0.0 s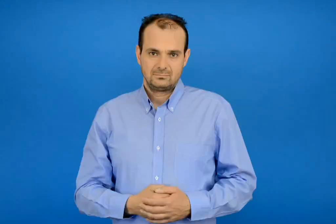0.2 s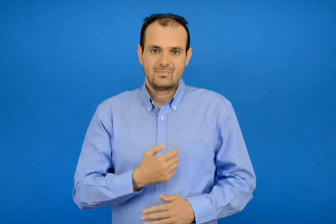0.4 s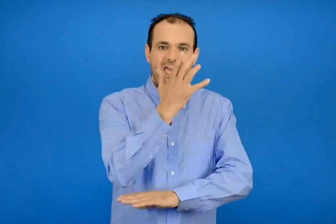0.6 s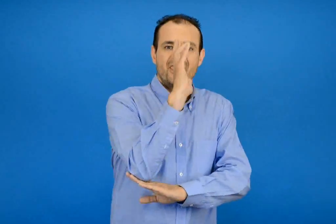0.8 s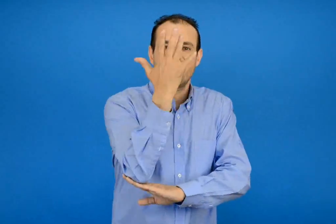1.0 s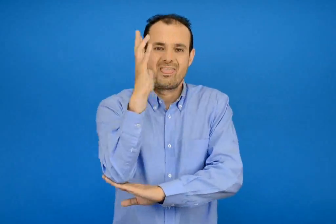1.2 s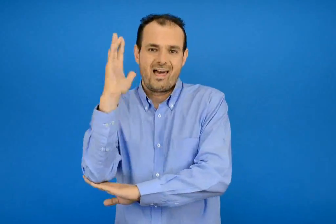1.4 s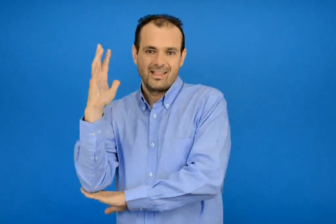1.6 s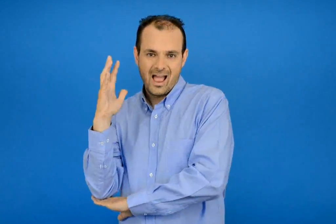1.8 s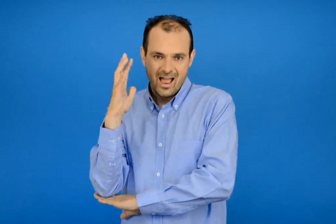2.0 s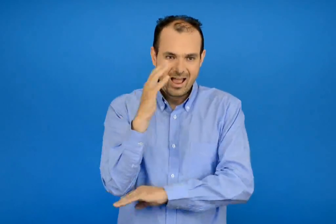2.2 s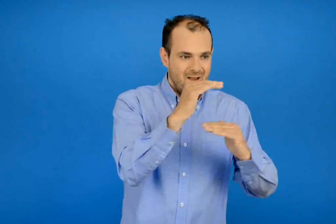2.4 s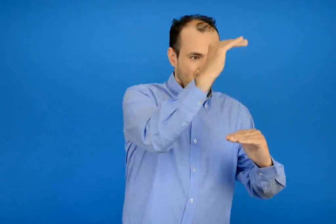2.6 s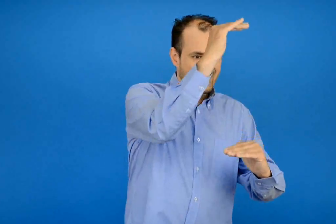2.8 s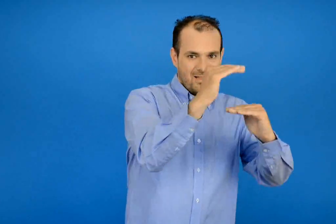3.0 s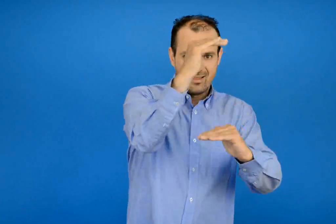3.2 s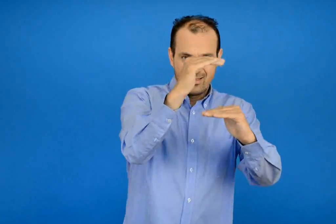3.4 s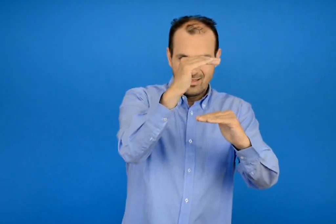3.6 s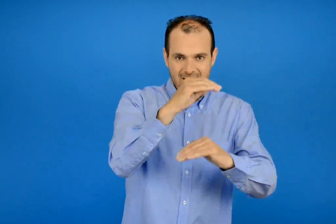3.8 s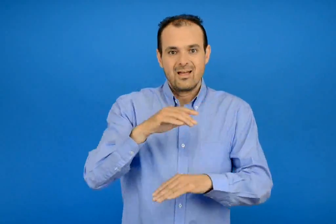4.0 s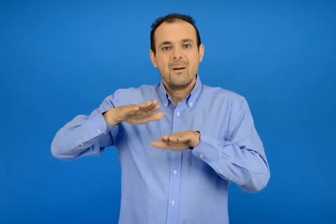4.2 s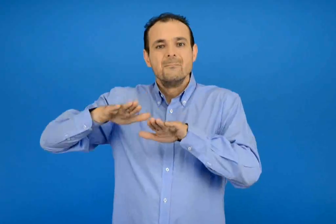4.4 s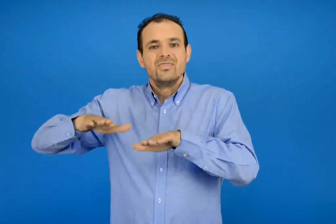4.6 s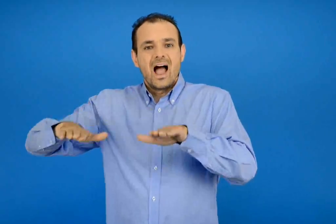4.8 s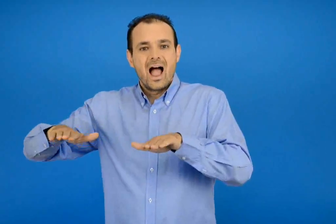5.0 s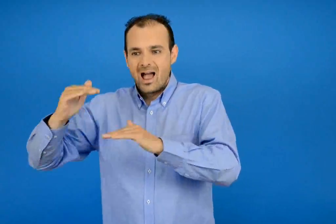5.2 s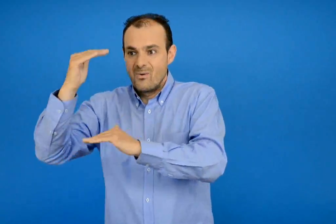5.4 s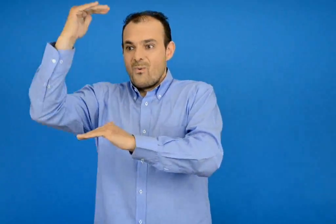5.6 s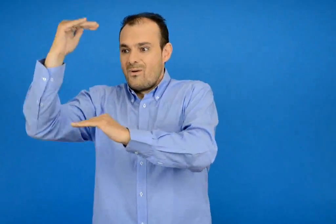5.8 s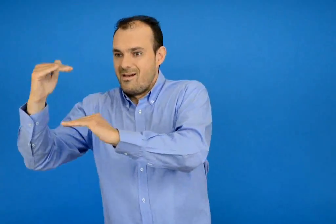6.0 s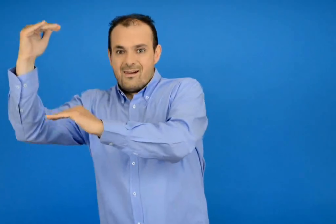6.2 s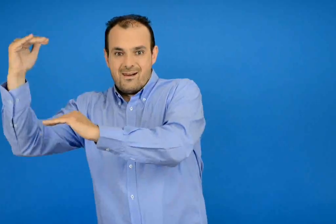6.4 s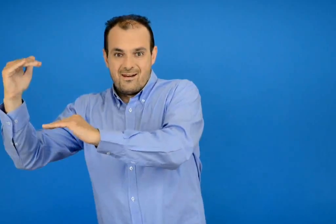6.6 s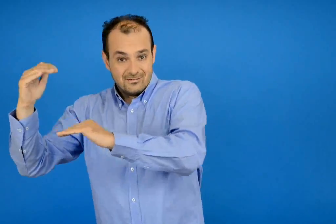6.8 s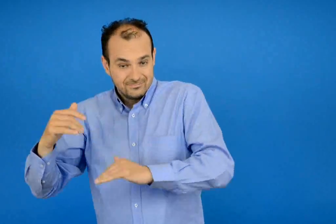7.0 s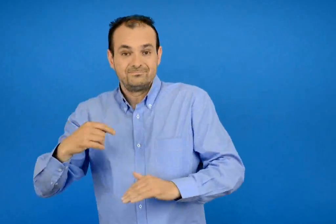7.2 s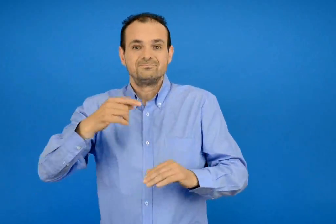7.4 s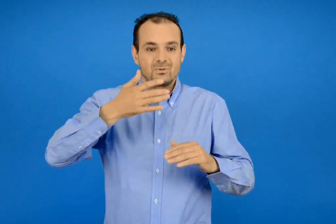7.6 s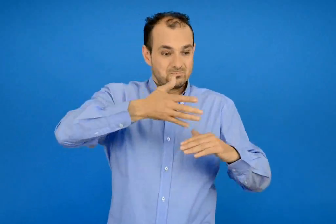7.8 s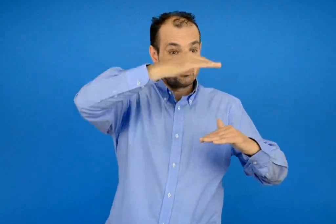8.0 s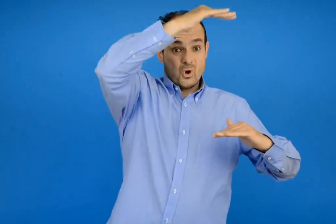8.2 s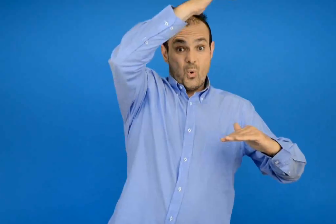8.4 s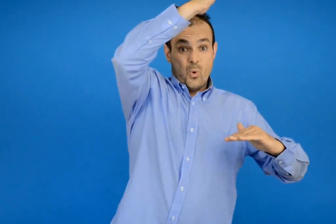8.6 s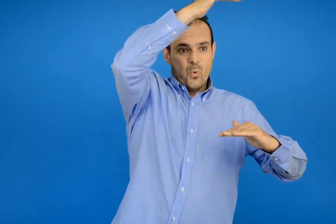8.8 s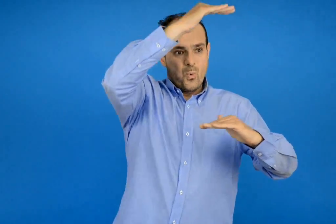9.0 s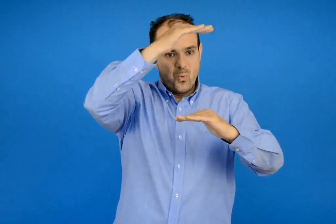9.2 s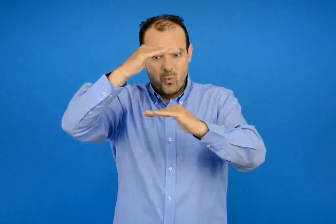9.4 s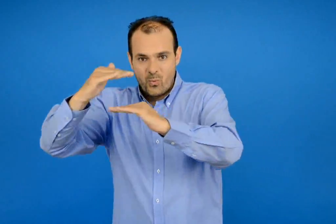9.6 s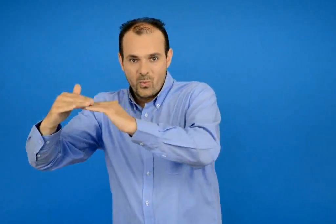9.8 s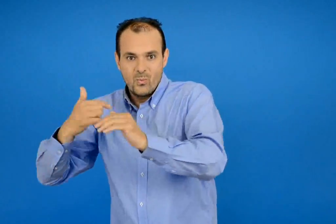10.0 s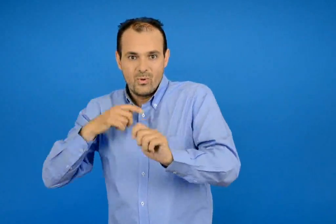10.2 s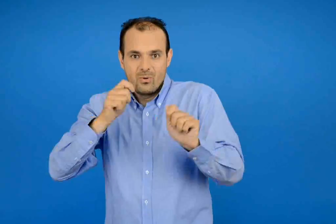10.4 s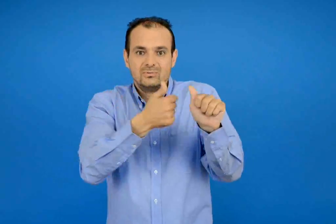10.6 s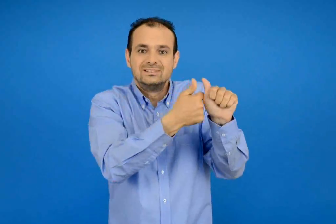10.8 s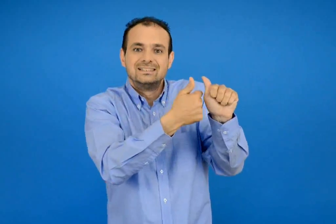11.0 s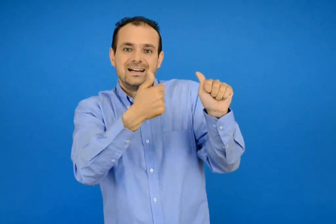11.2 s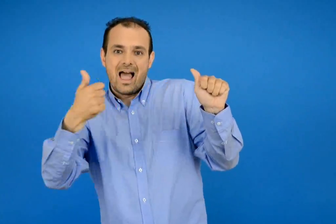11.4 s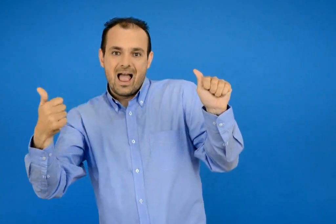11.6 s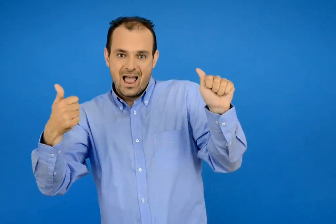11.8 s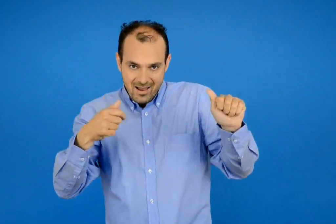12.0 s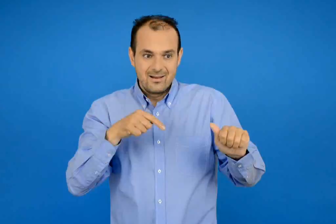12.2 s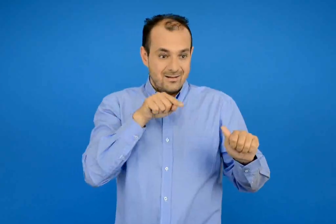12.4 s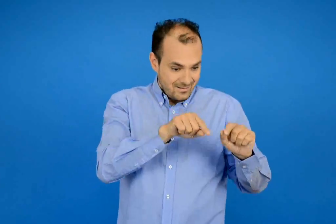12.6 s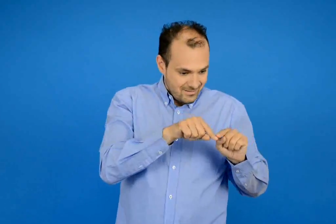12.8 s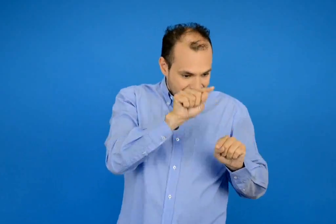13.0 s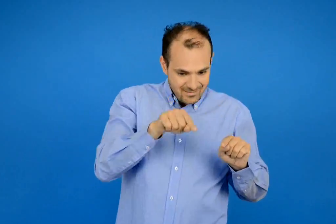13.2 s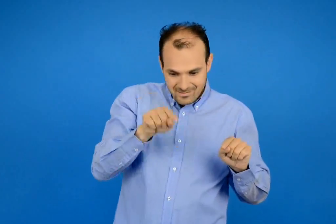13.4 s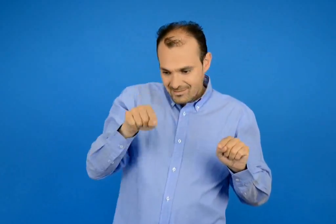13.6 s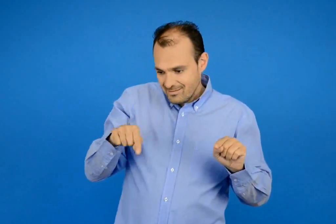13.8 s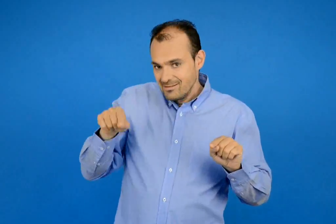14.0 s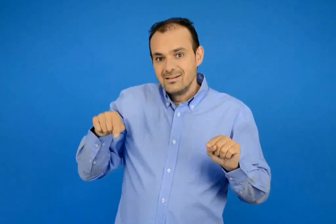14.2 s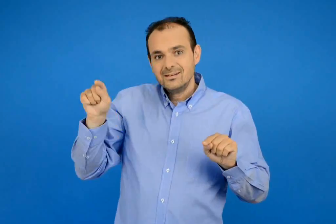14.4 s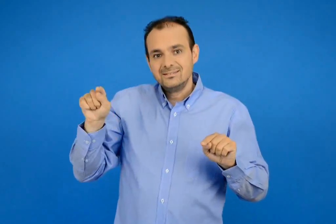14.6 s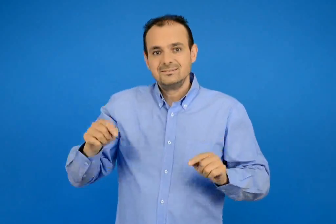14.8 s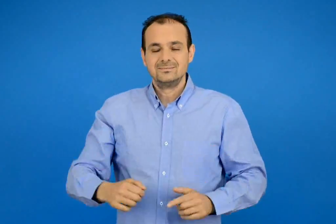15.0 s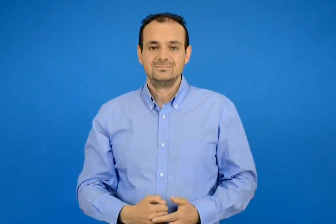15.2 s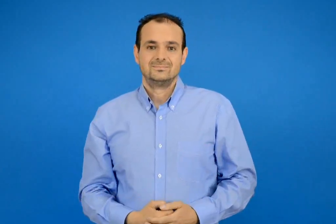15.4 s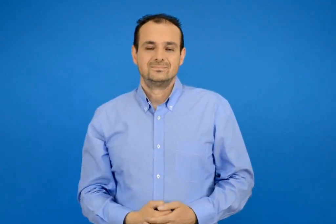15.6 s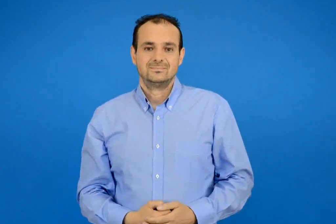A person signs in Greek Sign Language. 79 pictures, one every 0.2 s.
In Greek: τραβώ γραμμές για να μπουν στη σειρά τα δεντρα και τα παιδιά από το ψηλότερο ως το χαμηλότερο
